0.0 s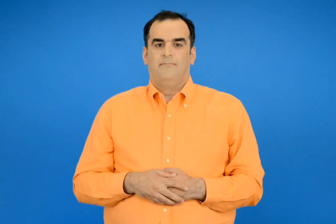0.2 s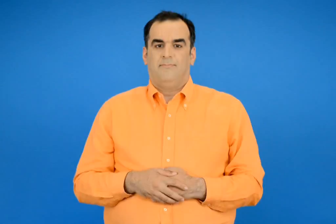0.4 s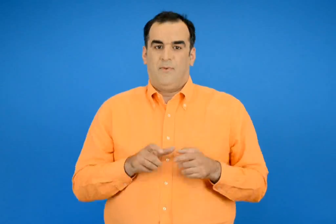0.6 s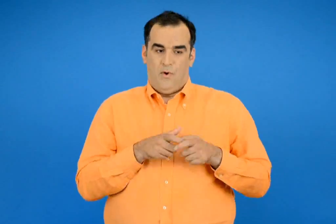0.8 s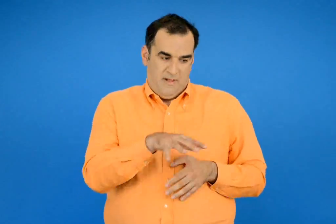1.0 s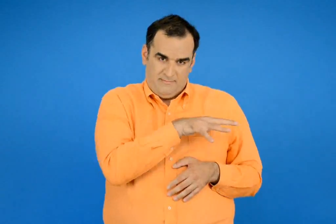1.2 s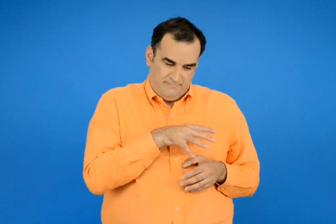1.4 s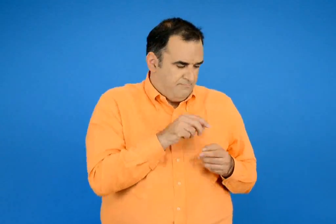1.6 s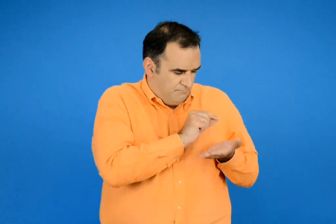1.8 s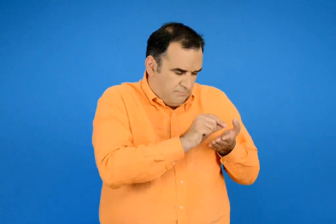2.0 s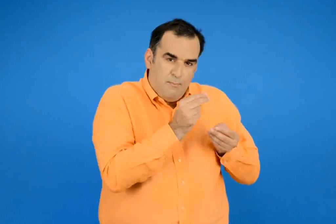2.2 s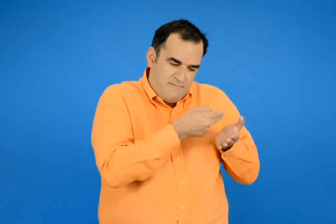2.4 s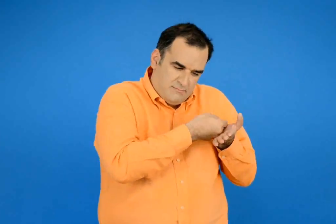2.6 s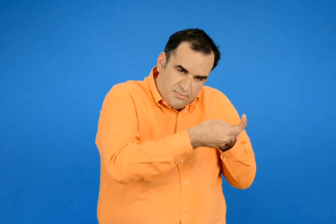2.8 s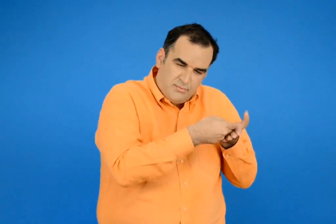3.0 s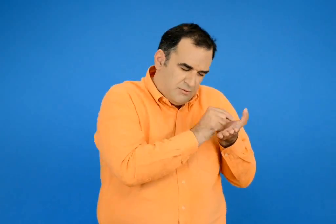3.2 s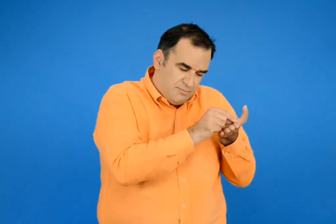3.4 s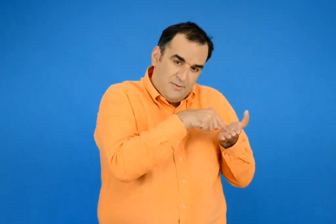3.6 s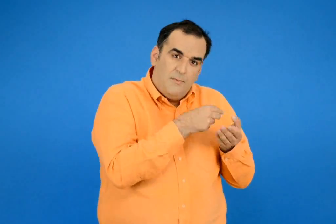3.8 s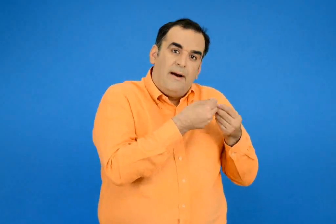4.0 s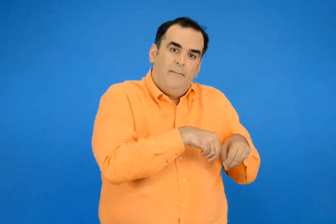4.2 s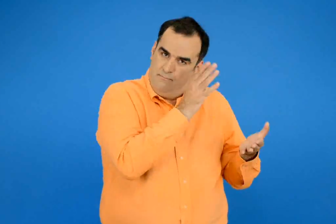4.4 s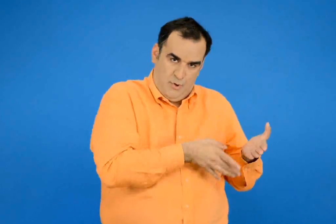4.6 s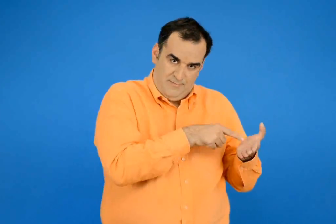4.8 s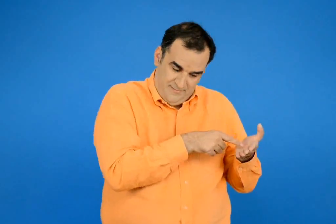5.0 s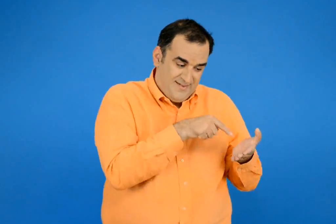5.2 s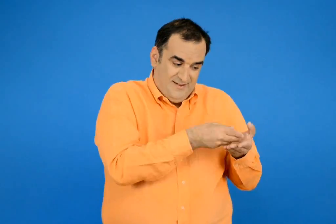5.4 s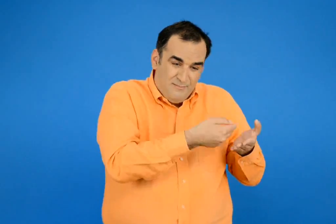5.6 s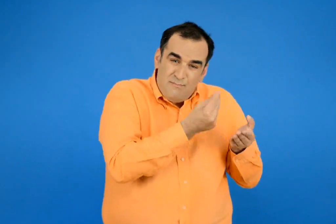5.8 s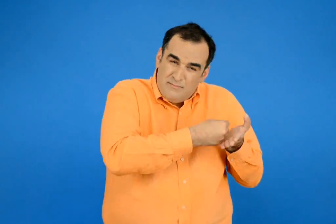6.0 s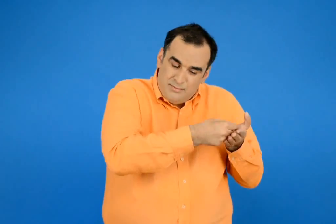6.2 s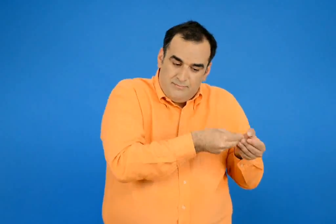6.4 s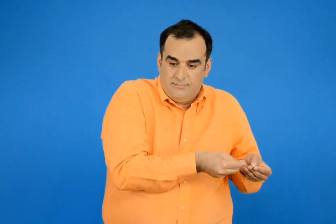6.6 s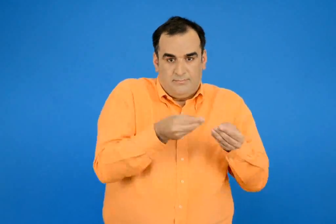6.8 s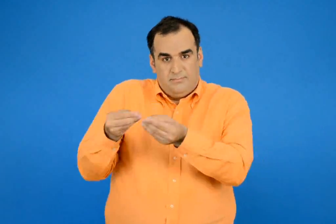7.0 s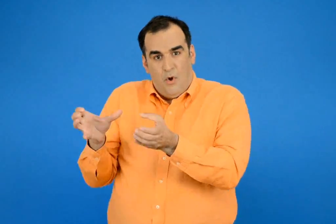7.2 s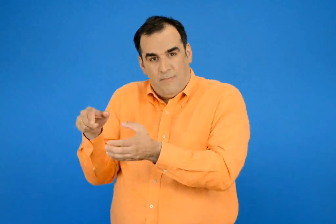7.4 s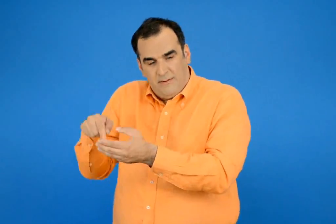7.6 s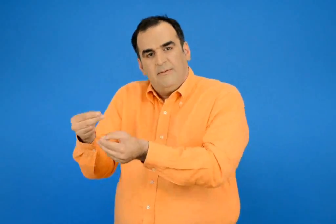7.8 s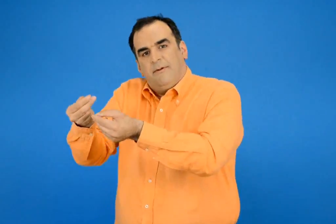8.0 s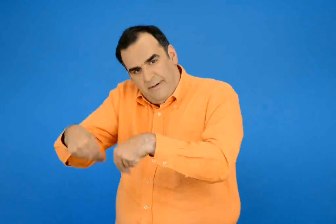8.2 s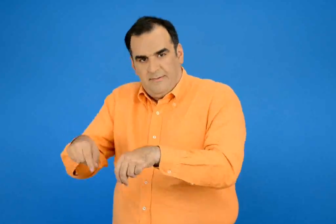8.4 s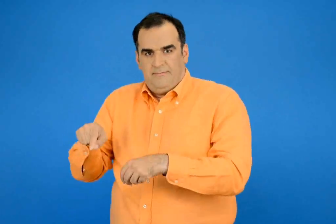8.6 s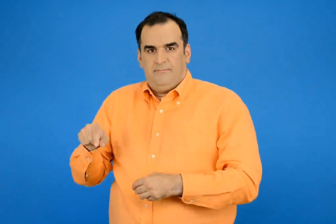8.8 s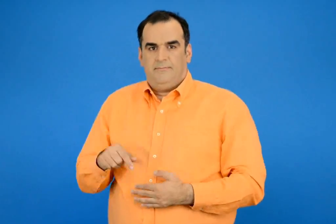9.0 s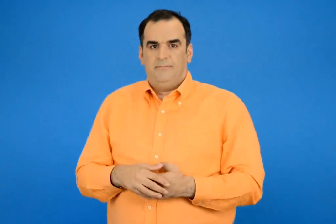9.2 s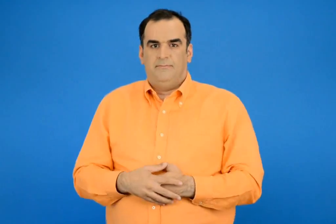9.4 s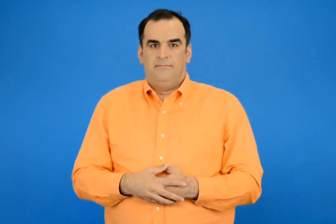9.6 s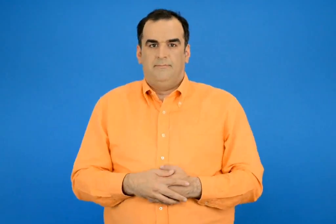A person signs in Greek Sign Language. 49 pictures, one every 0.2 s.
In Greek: φτιάχνω με την ομάδα μου ένα πρόβλημα που μπορεί να λυθεί το δίνω σε μια άλλη ομάδα για να το λύσει
